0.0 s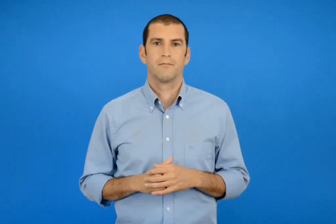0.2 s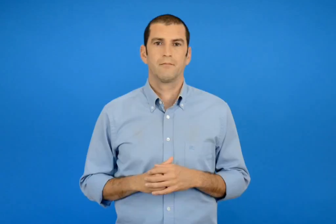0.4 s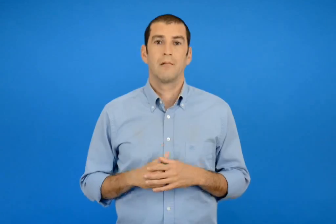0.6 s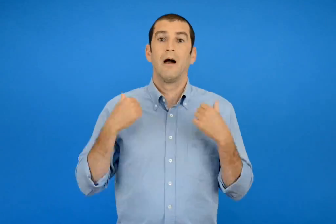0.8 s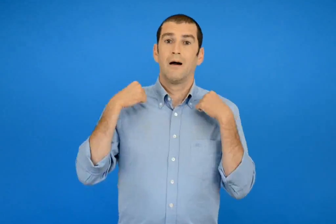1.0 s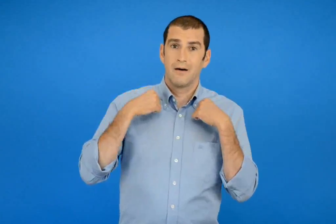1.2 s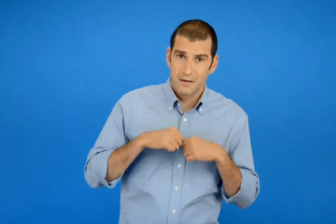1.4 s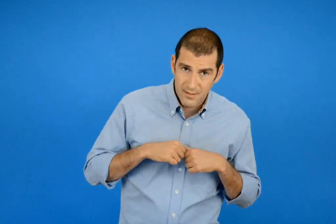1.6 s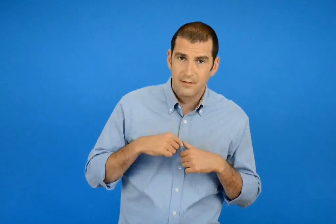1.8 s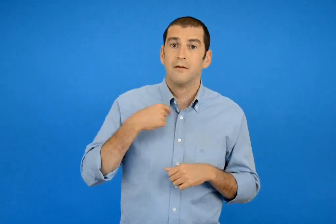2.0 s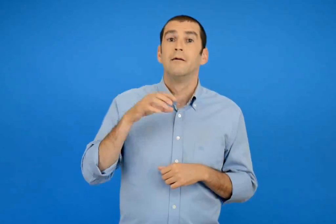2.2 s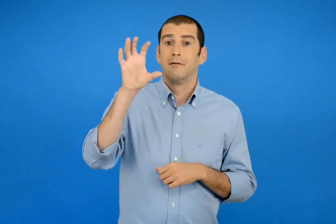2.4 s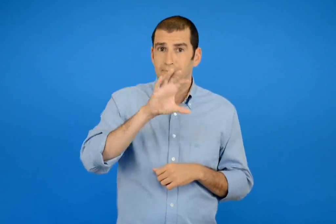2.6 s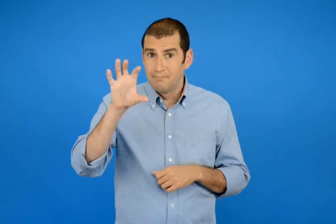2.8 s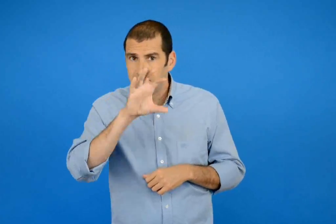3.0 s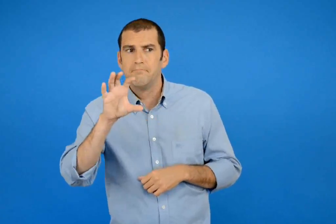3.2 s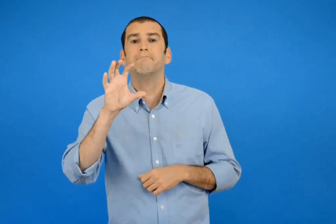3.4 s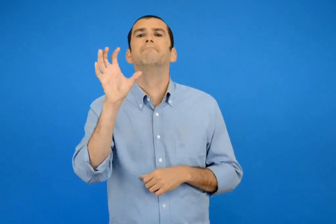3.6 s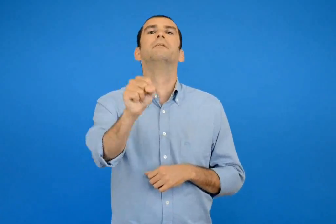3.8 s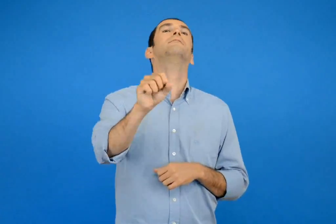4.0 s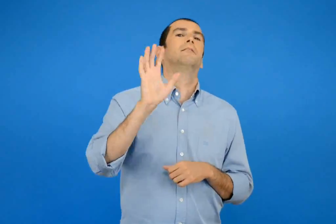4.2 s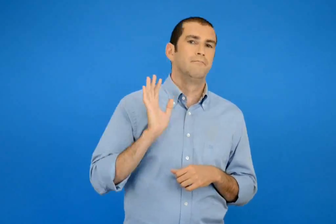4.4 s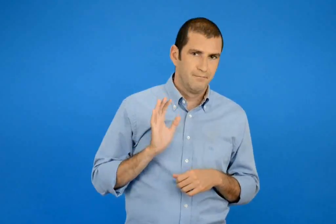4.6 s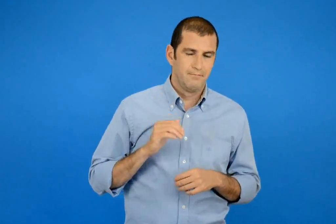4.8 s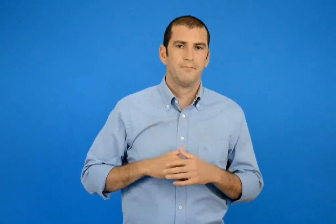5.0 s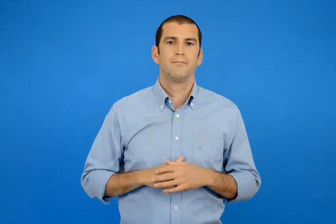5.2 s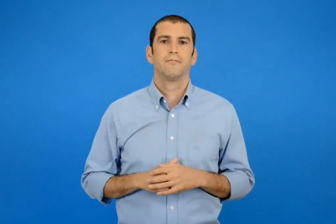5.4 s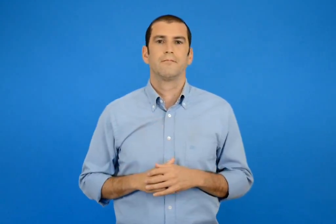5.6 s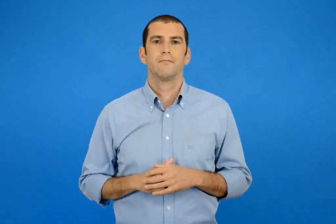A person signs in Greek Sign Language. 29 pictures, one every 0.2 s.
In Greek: αρμπεν σε έψαξα αλλά δε σε βρήκα
